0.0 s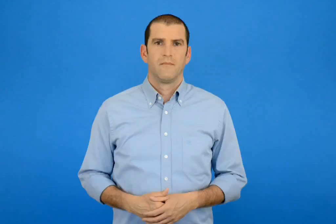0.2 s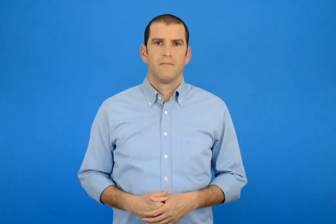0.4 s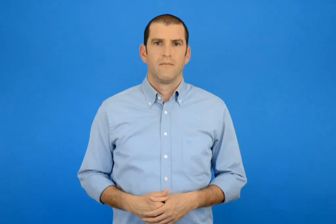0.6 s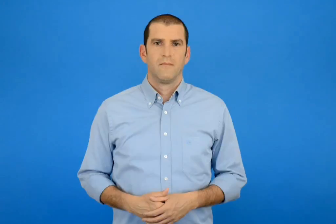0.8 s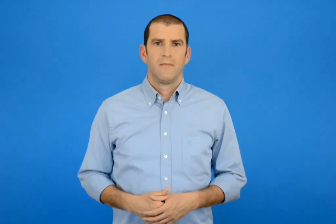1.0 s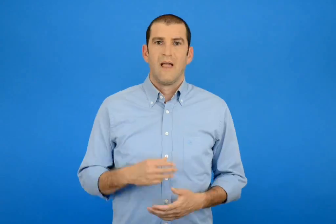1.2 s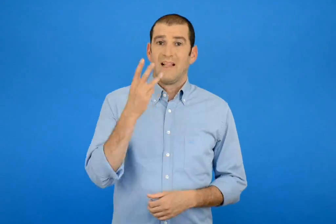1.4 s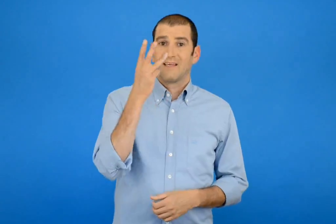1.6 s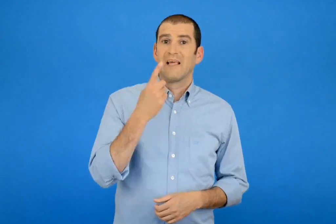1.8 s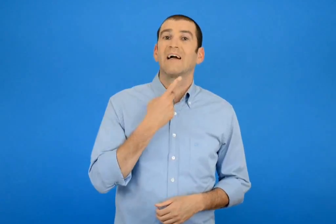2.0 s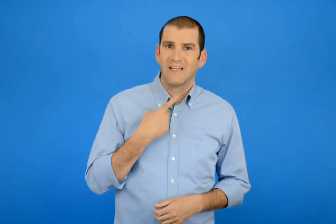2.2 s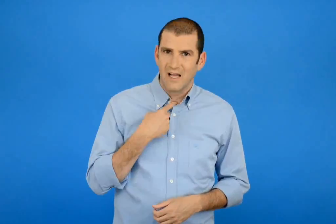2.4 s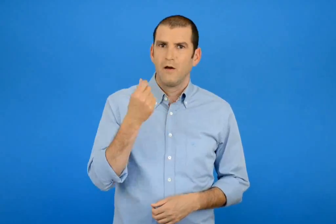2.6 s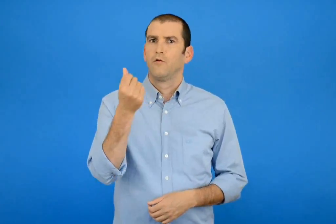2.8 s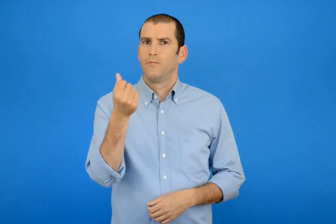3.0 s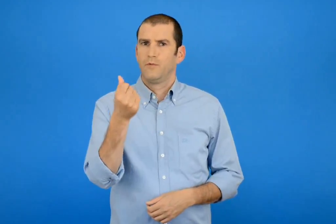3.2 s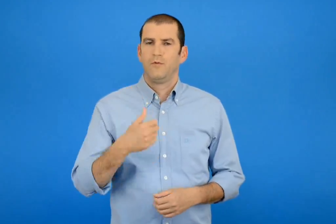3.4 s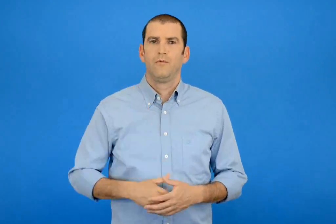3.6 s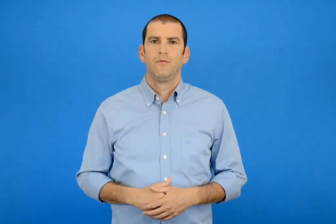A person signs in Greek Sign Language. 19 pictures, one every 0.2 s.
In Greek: τα 3 γλυκά κοστίζουν
